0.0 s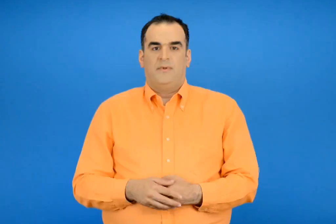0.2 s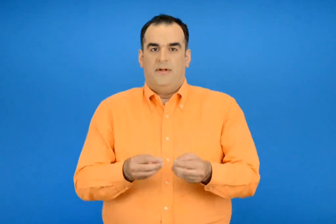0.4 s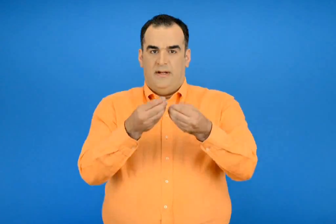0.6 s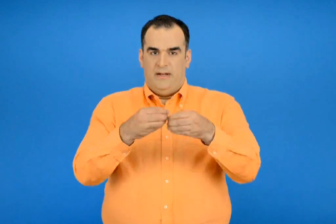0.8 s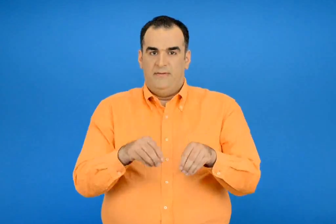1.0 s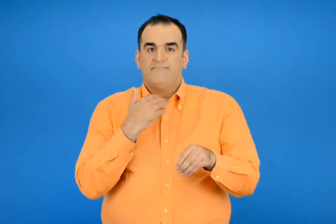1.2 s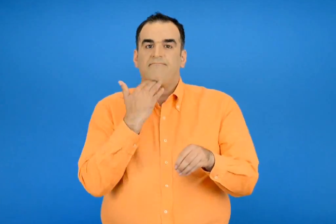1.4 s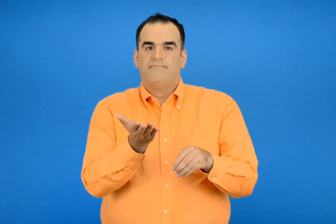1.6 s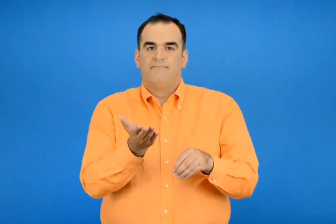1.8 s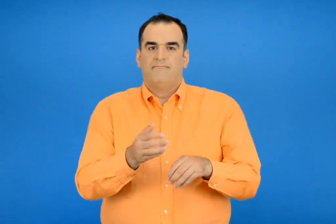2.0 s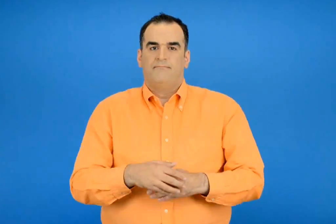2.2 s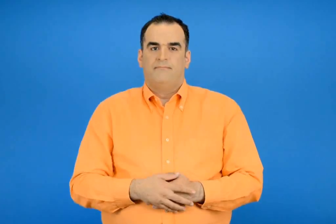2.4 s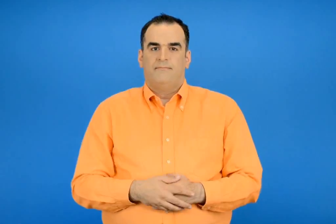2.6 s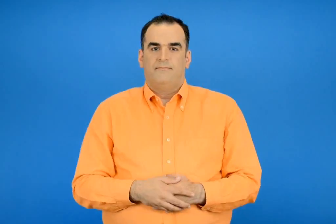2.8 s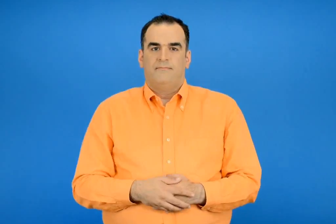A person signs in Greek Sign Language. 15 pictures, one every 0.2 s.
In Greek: δεν μπορεί να λυθεί
